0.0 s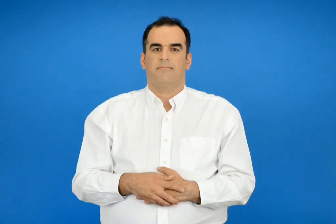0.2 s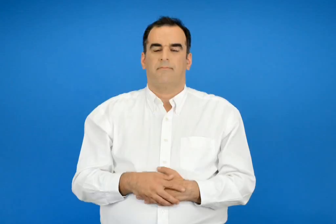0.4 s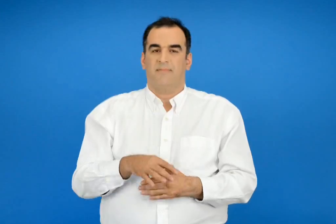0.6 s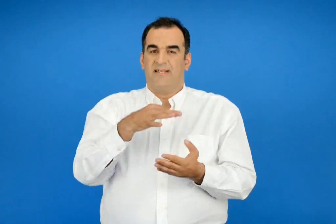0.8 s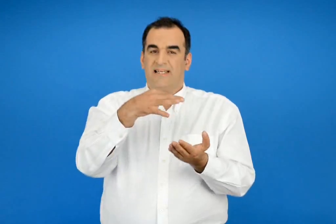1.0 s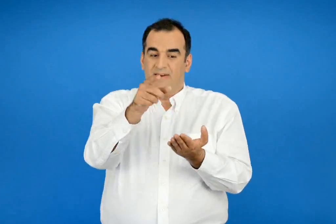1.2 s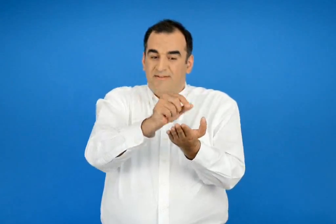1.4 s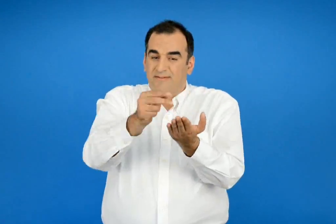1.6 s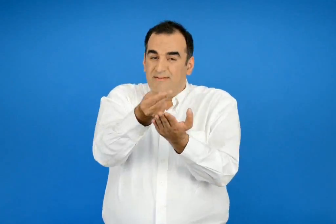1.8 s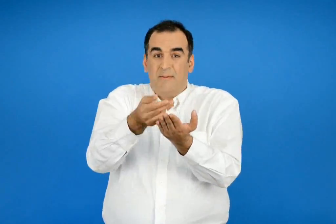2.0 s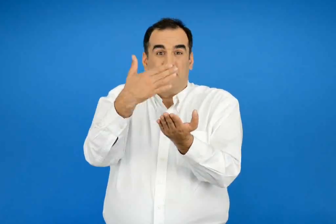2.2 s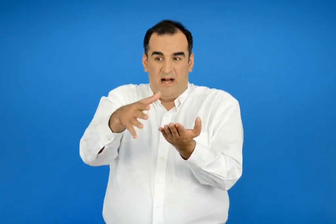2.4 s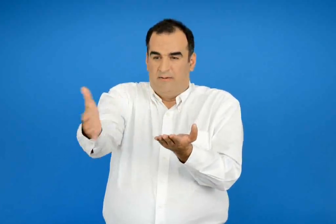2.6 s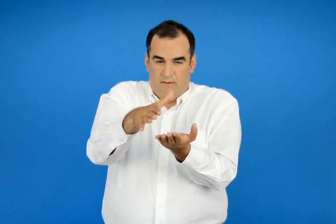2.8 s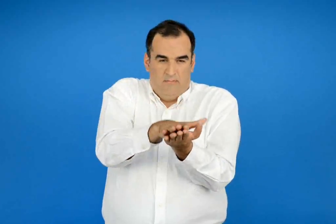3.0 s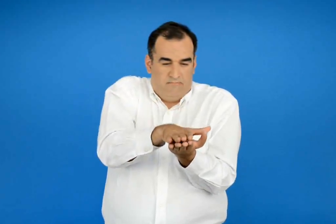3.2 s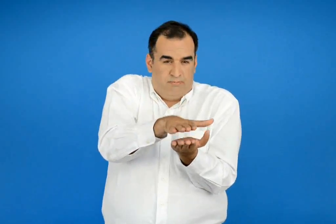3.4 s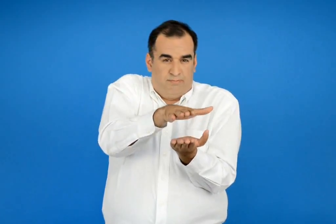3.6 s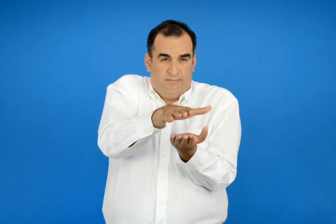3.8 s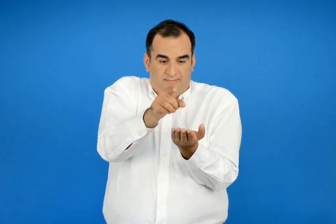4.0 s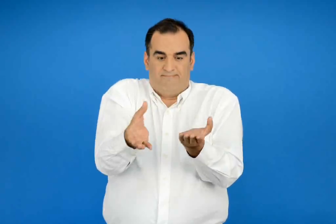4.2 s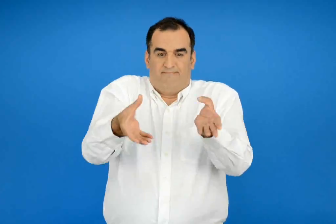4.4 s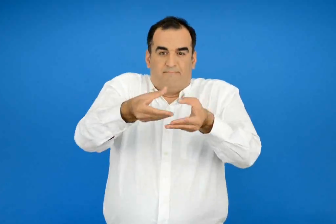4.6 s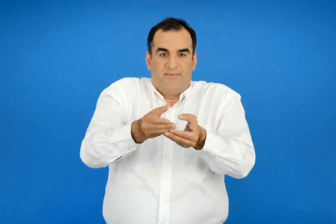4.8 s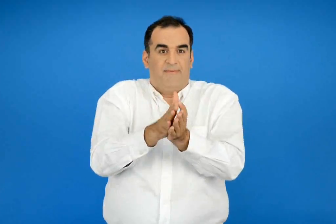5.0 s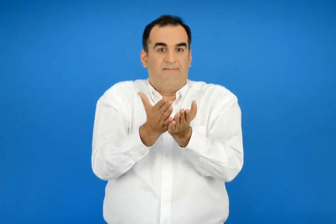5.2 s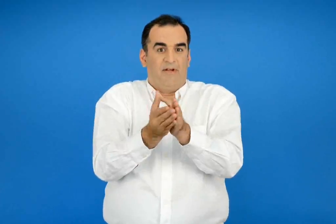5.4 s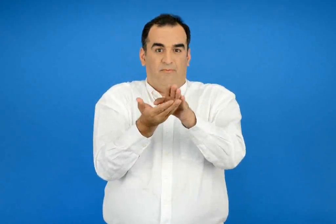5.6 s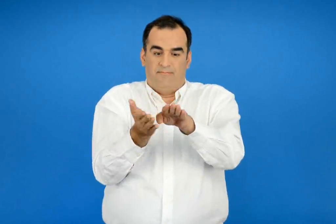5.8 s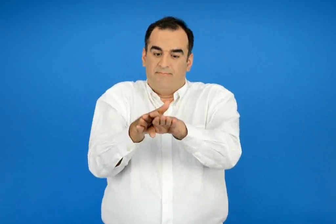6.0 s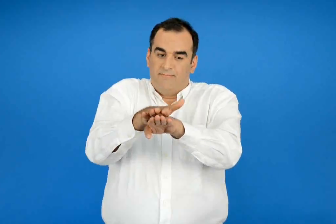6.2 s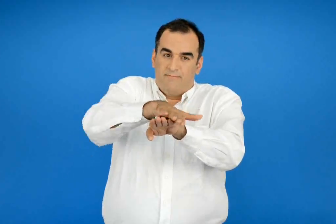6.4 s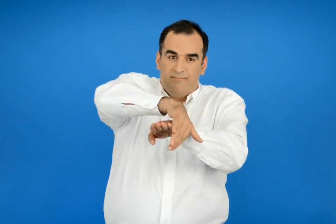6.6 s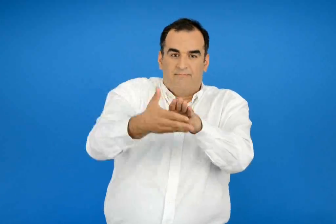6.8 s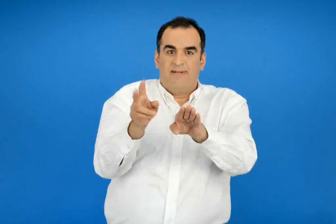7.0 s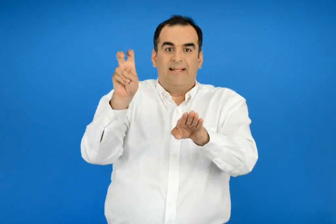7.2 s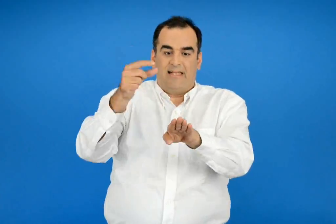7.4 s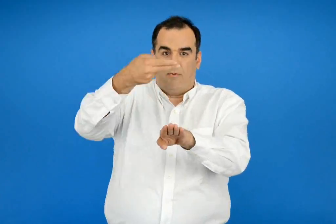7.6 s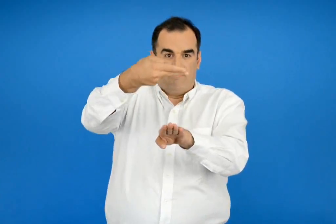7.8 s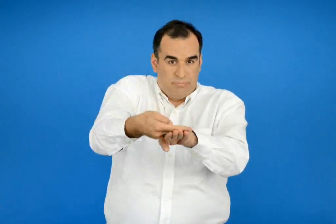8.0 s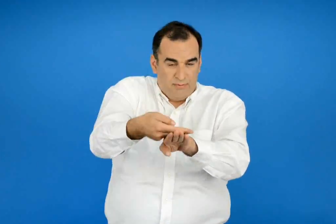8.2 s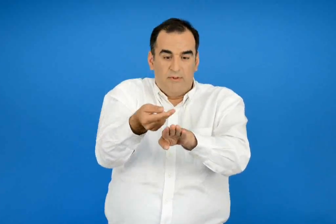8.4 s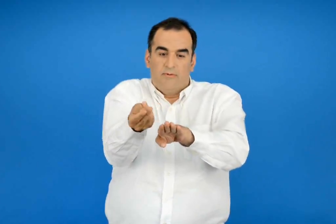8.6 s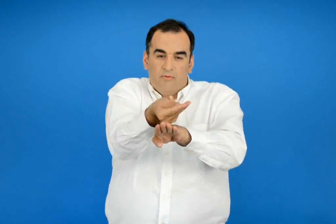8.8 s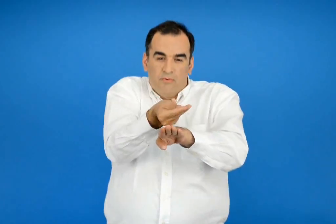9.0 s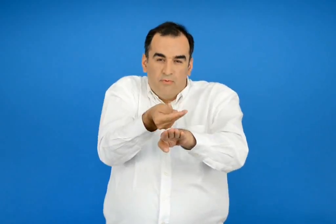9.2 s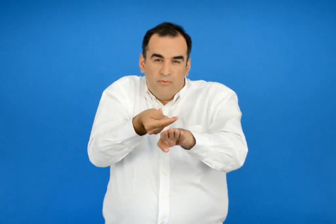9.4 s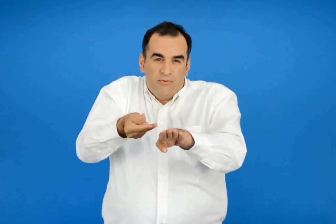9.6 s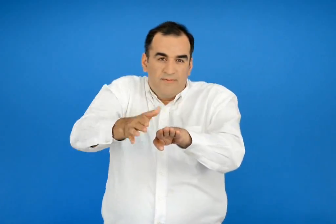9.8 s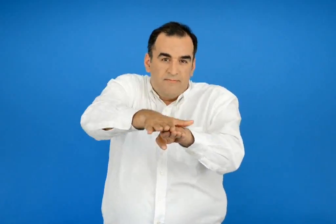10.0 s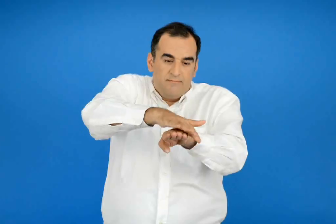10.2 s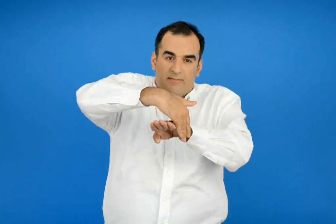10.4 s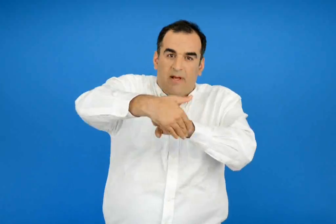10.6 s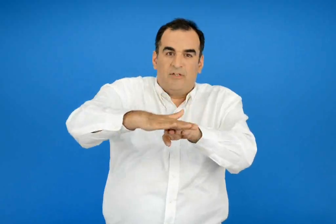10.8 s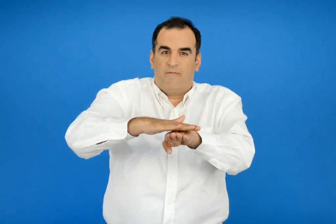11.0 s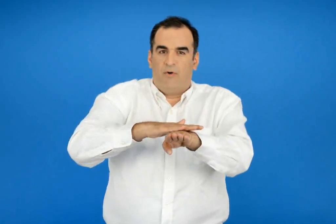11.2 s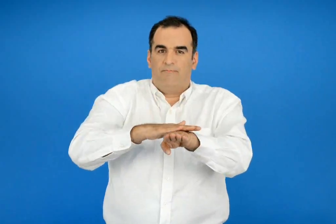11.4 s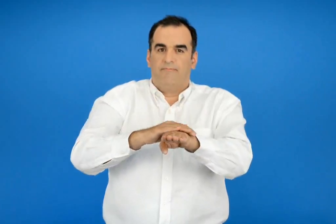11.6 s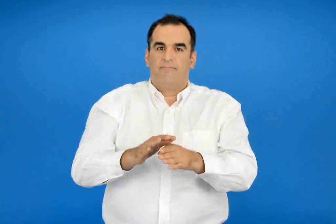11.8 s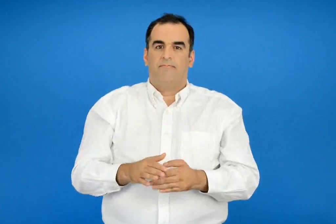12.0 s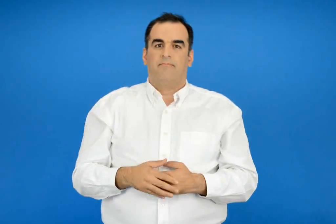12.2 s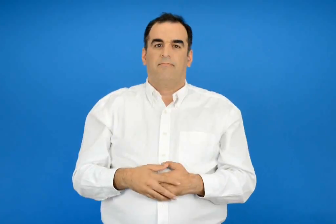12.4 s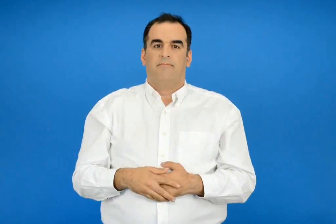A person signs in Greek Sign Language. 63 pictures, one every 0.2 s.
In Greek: με αυτές τις σελίδες μπορείτε να φτιάξετε ένα συλλογικό βιβλίο στο οποίο να δώσετε έναν τίτλο και να ζωγραφίσετε το εξώφυλλο του
